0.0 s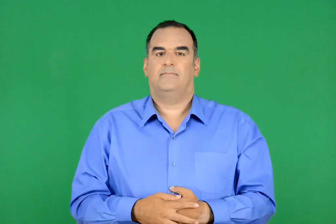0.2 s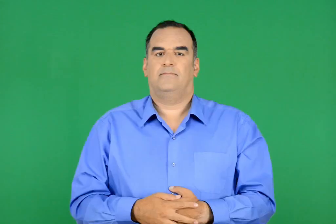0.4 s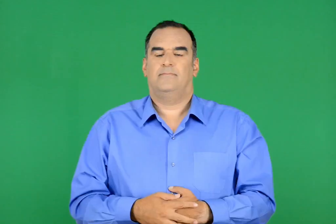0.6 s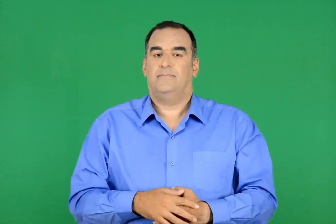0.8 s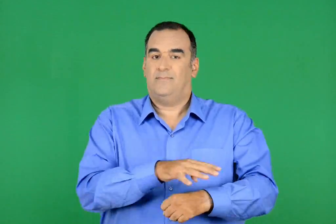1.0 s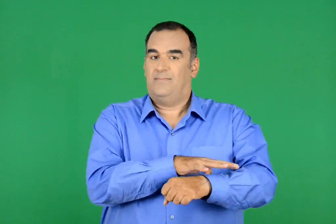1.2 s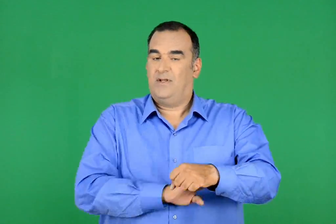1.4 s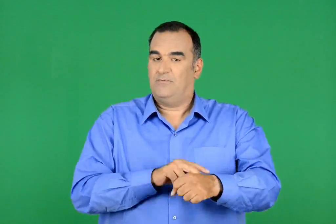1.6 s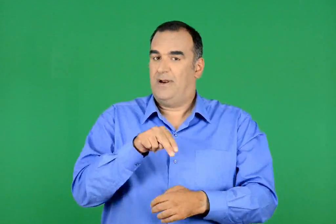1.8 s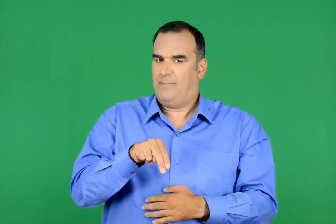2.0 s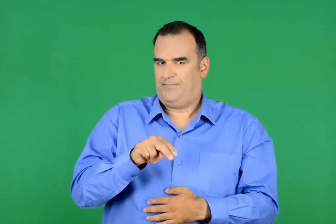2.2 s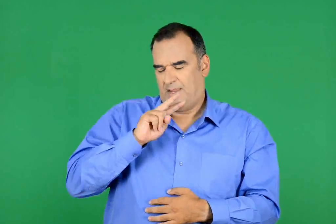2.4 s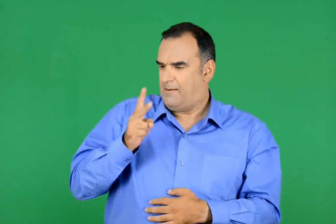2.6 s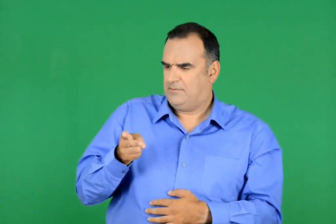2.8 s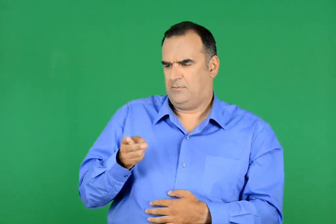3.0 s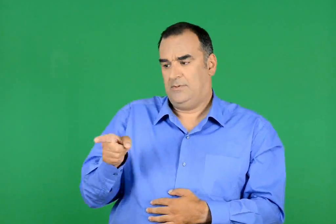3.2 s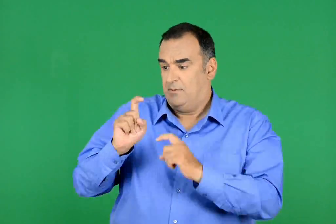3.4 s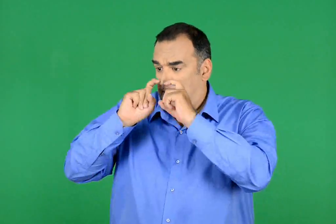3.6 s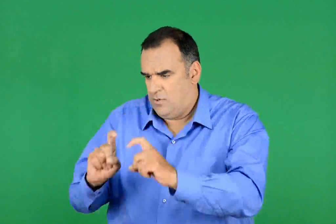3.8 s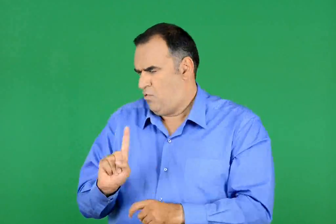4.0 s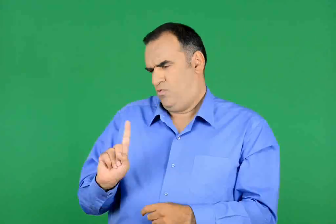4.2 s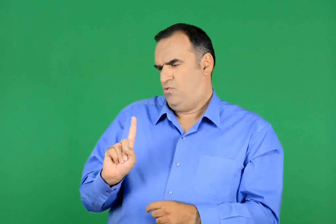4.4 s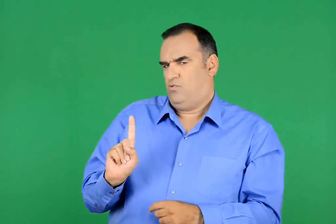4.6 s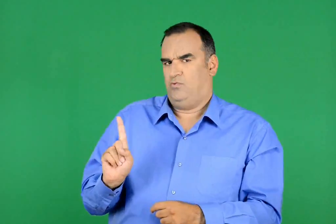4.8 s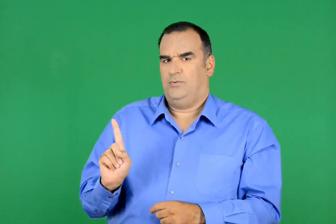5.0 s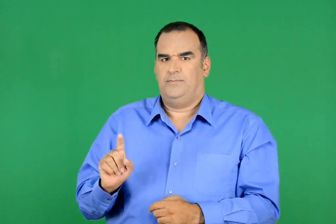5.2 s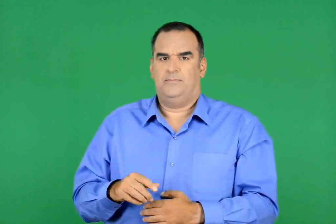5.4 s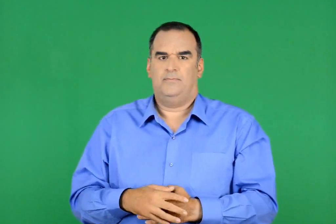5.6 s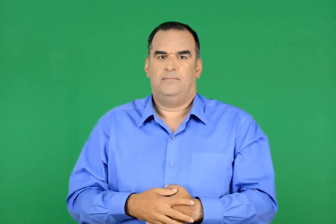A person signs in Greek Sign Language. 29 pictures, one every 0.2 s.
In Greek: κανένας δεν σε υποχρεώνει , του είπε ο πλοίαρχος νέµος
